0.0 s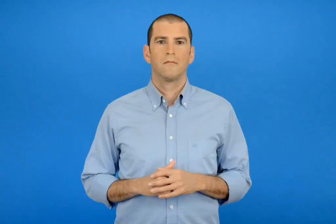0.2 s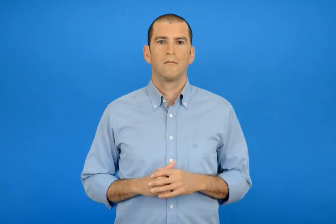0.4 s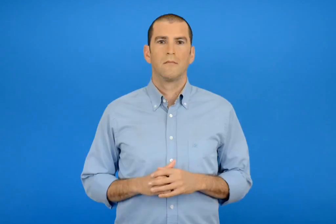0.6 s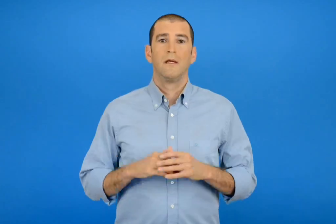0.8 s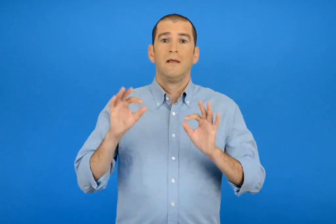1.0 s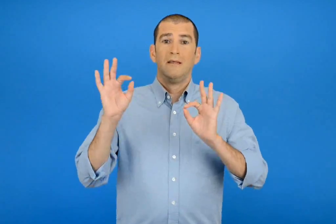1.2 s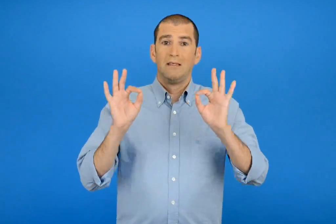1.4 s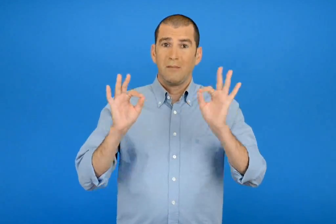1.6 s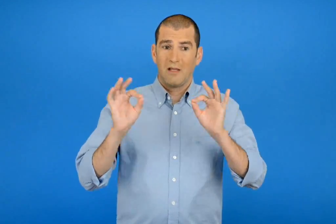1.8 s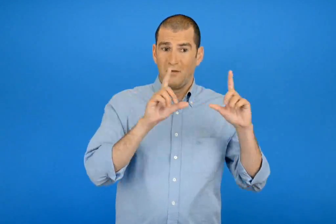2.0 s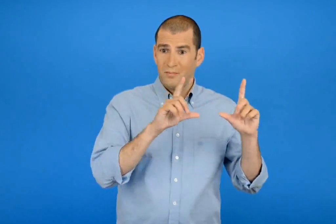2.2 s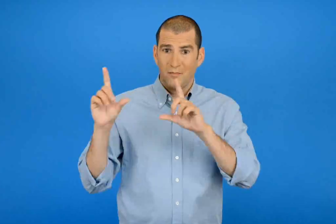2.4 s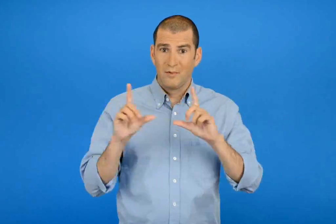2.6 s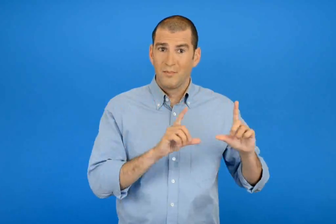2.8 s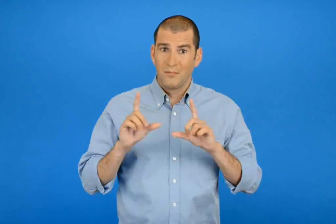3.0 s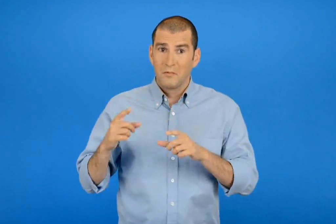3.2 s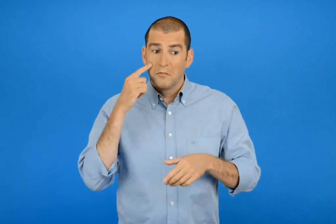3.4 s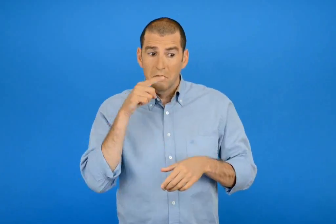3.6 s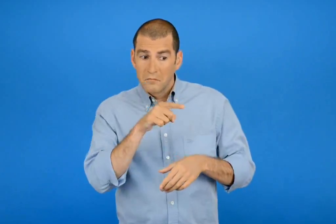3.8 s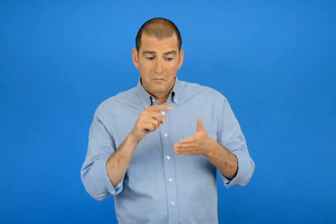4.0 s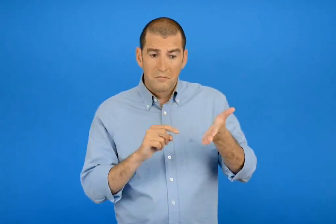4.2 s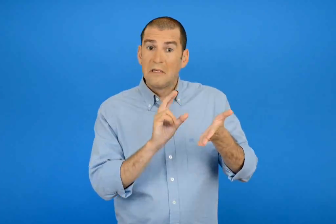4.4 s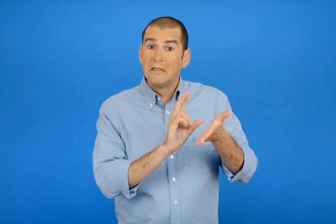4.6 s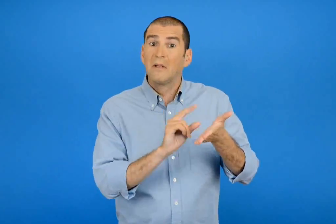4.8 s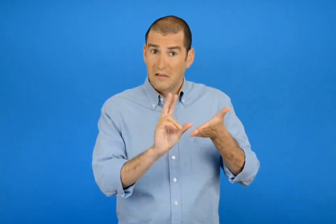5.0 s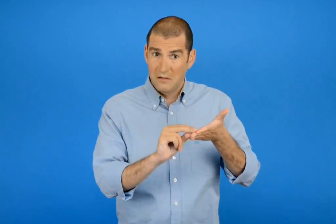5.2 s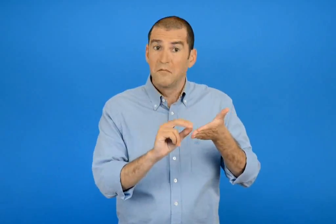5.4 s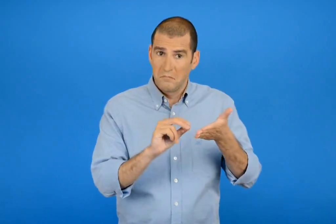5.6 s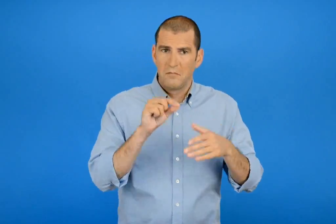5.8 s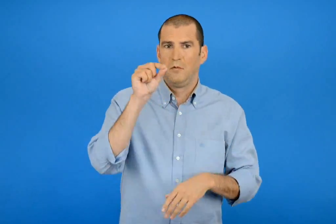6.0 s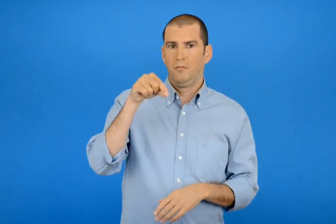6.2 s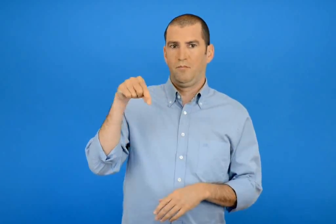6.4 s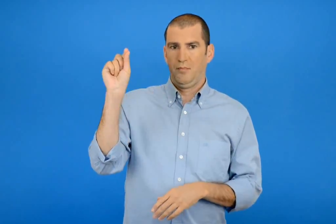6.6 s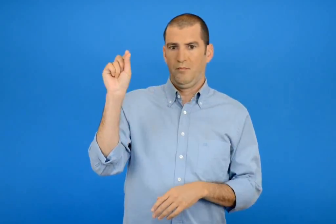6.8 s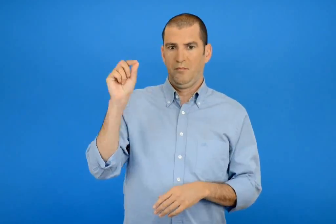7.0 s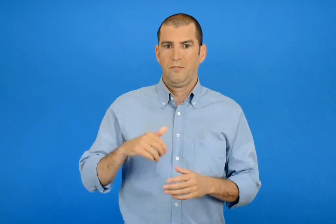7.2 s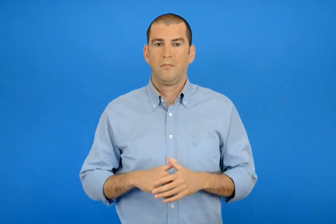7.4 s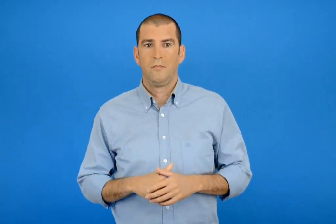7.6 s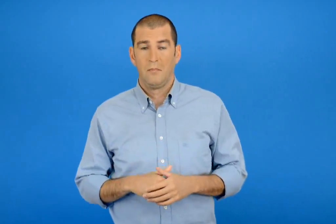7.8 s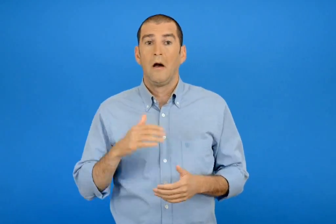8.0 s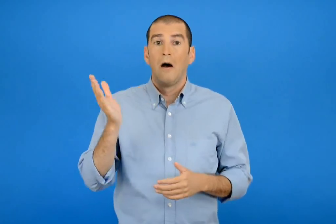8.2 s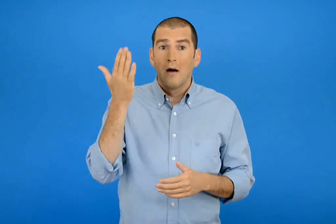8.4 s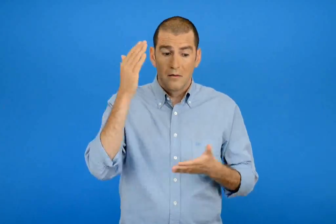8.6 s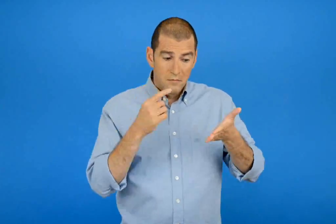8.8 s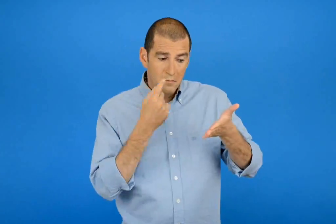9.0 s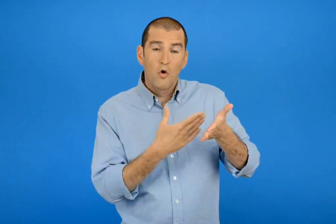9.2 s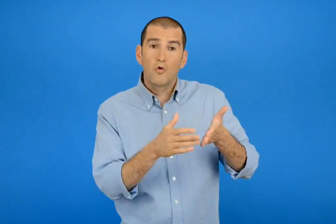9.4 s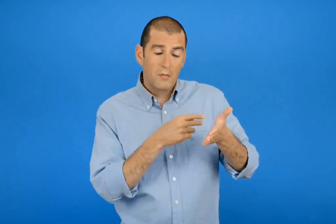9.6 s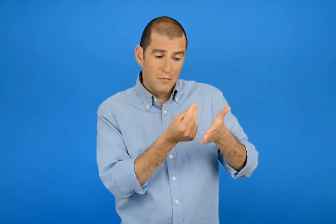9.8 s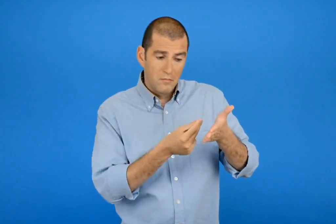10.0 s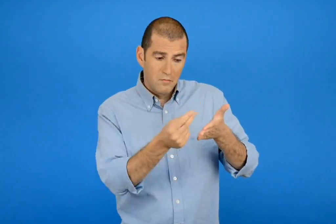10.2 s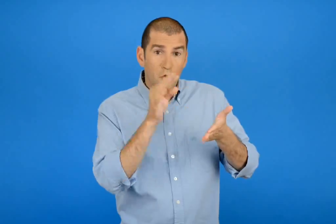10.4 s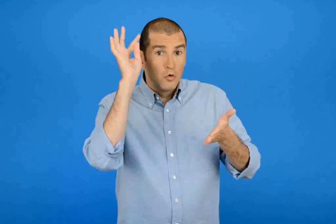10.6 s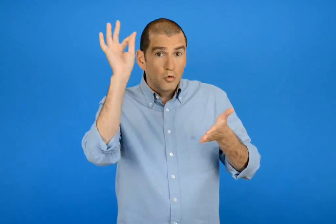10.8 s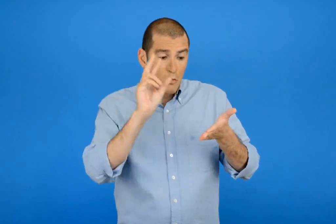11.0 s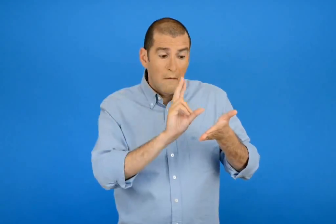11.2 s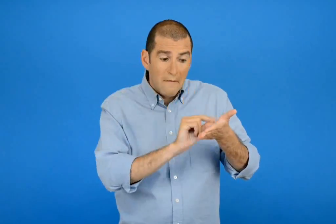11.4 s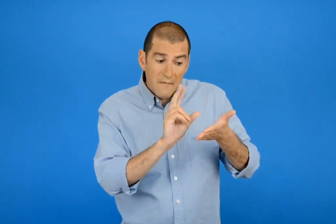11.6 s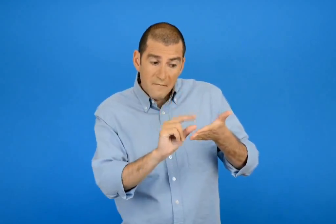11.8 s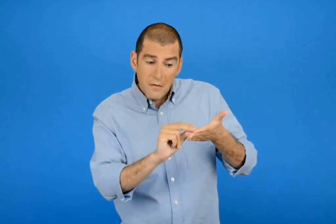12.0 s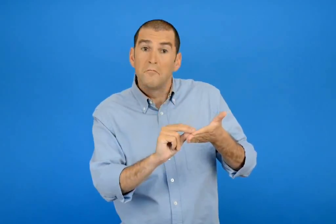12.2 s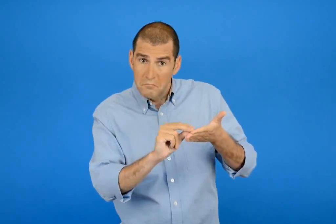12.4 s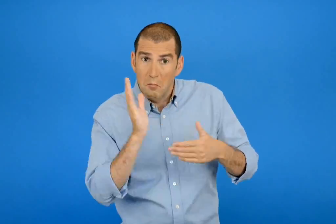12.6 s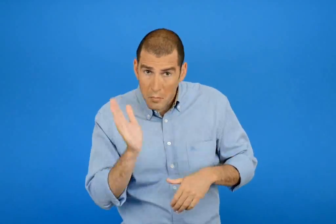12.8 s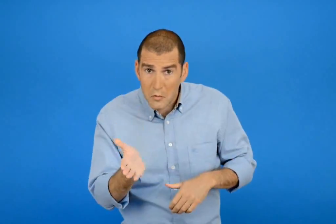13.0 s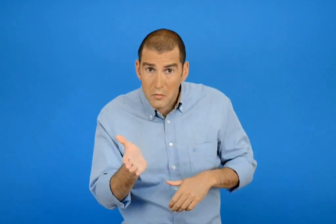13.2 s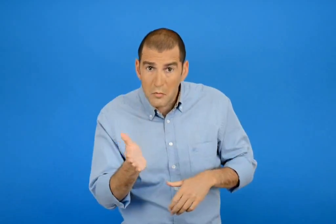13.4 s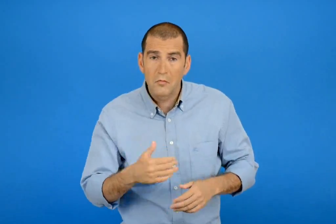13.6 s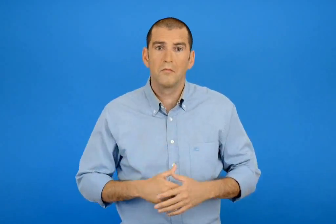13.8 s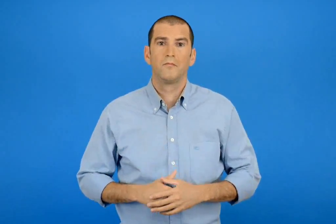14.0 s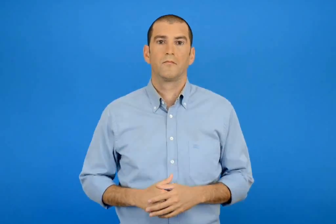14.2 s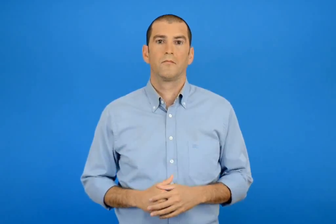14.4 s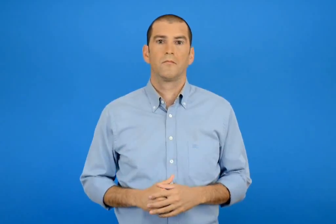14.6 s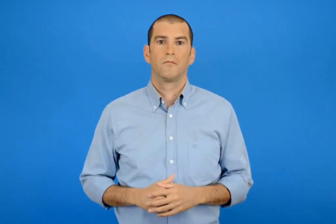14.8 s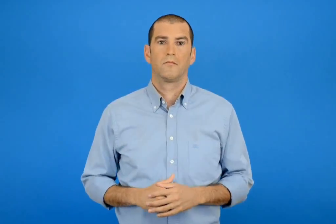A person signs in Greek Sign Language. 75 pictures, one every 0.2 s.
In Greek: βάζω √ στα σχήματα που είναι συμμετρικά μπορώ να τα χρωματίσω χωρίς να χαλάσει η συμμετρία ;
